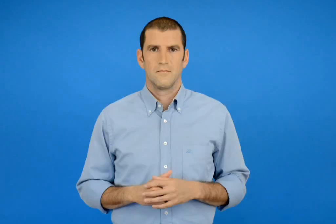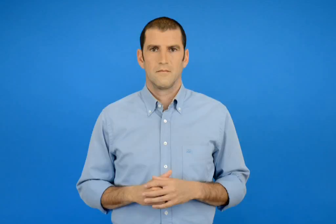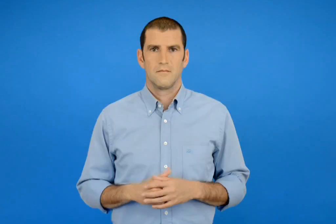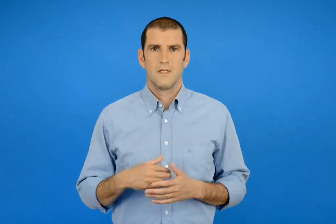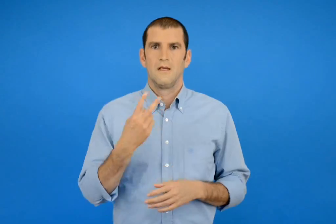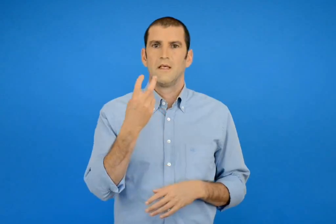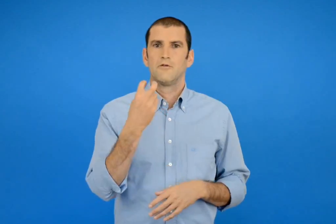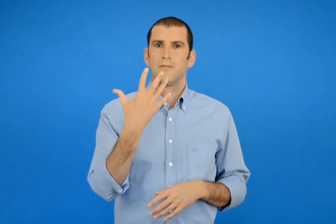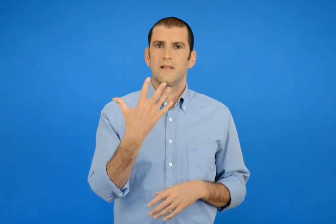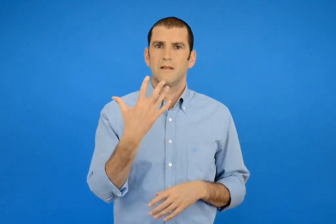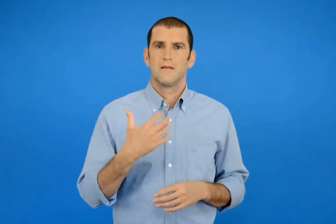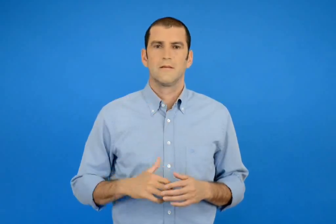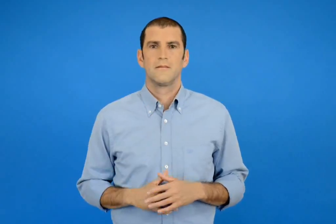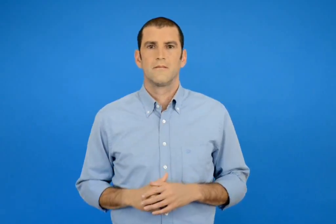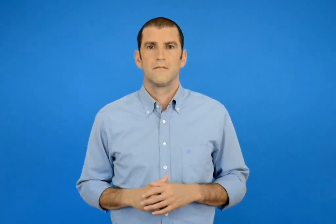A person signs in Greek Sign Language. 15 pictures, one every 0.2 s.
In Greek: είκοσι πέντε
